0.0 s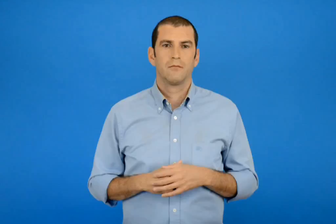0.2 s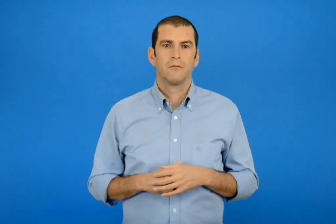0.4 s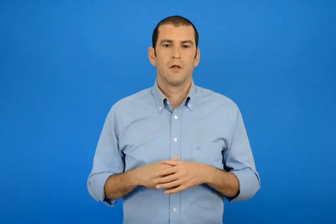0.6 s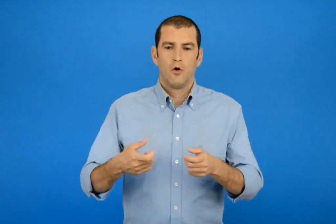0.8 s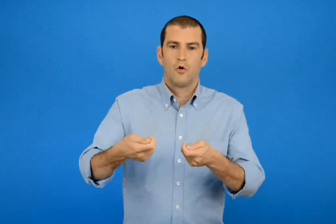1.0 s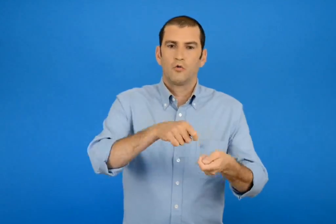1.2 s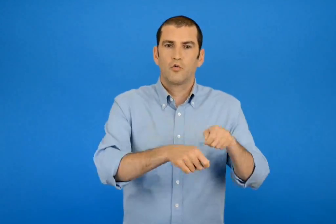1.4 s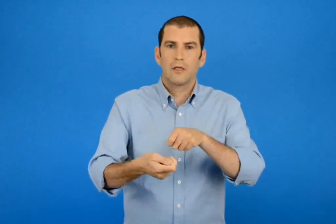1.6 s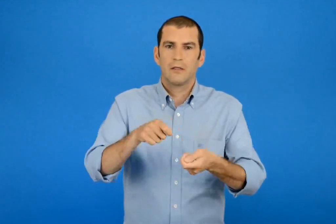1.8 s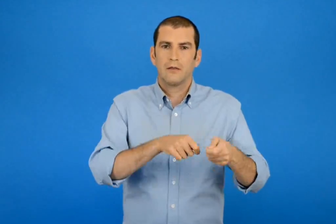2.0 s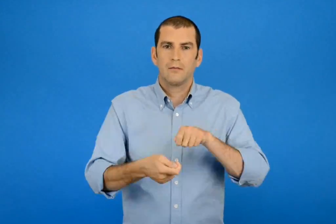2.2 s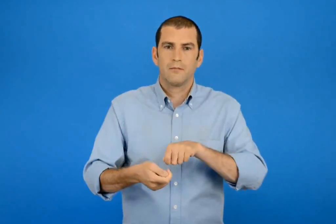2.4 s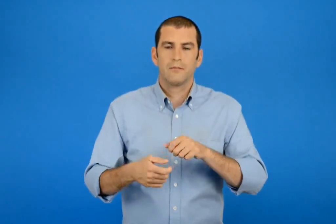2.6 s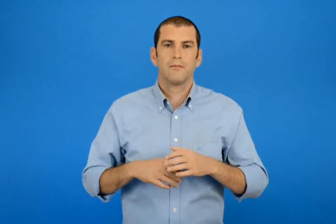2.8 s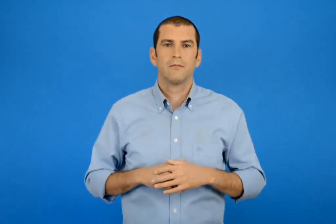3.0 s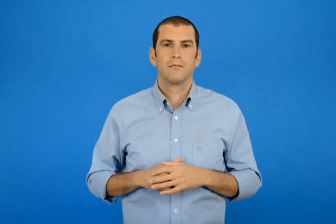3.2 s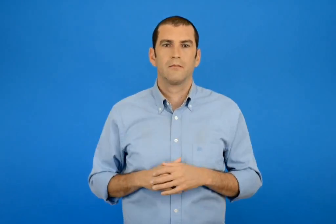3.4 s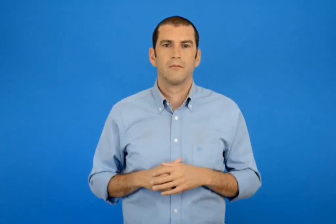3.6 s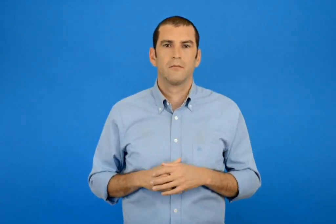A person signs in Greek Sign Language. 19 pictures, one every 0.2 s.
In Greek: τσουρέκι
